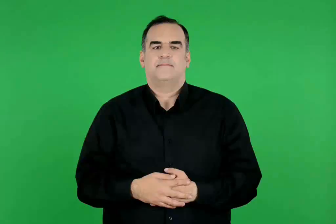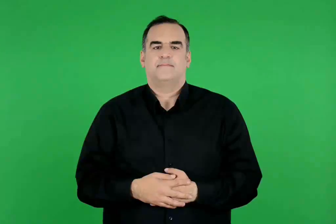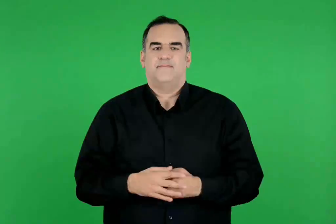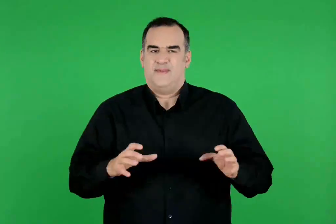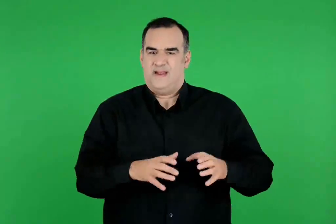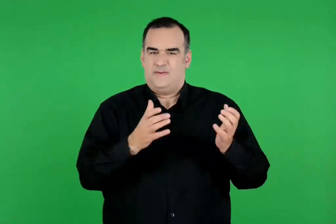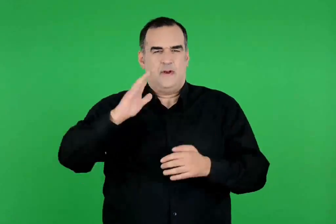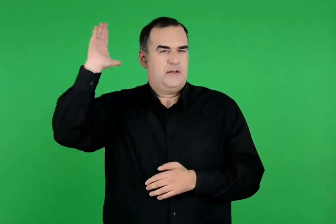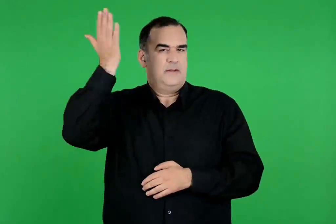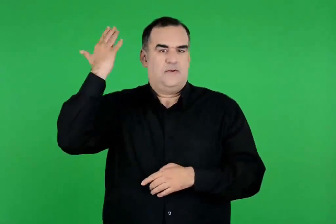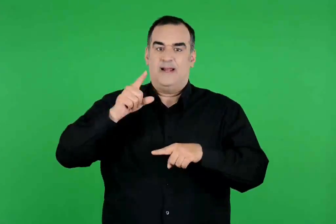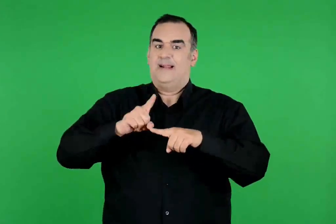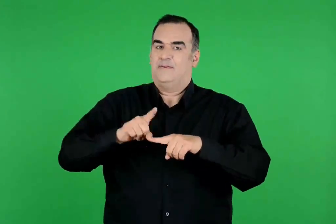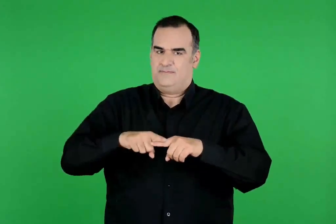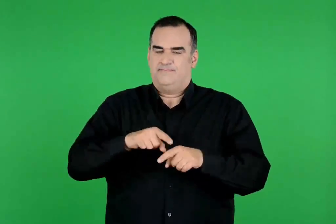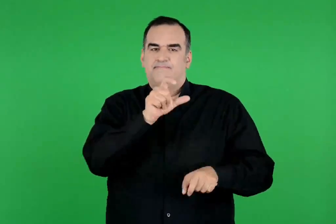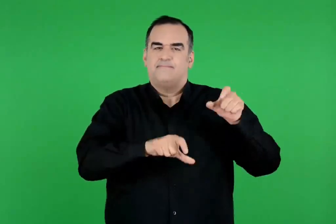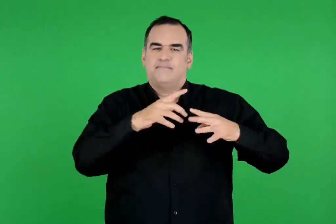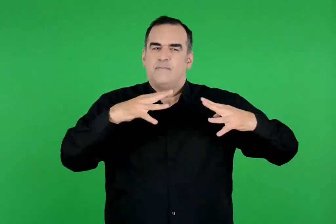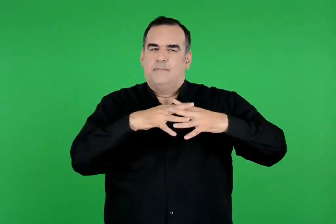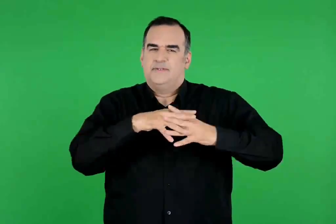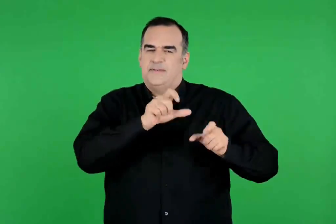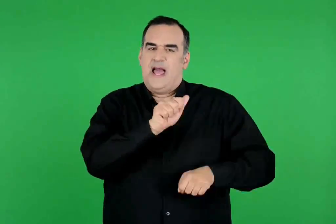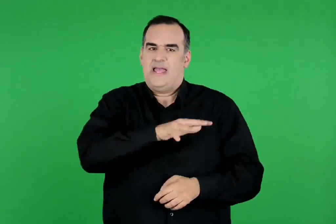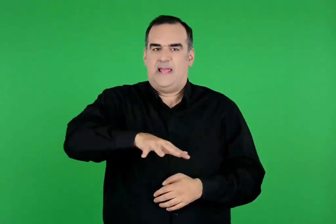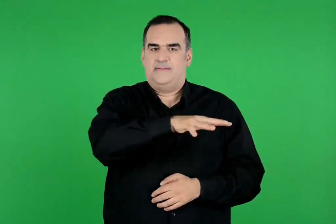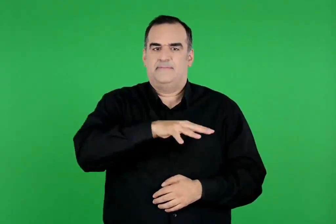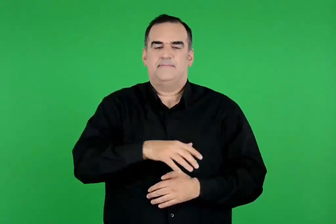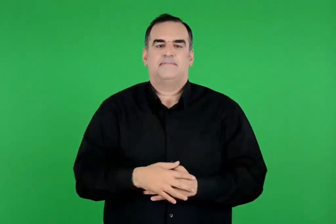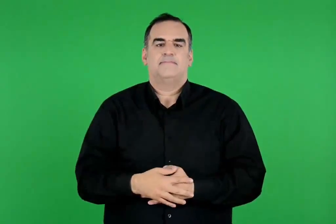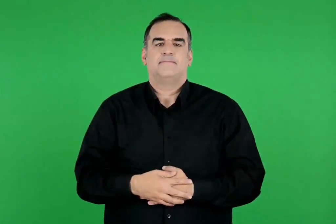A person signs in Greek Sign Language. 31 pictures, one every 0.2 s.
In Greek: αχαιοί πολεμιστές. αρχαίο ελληνικό αγγείο
